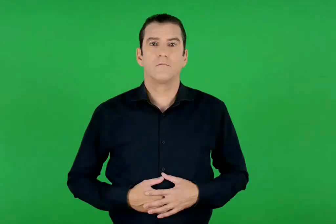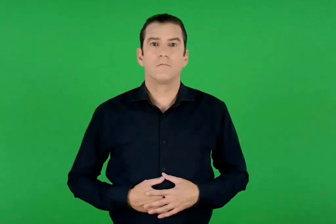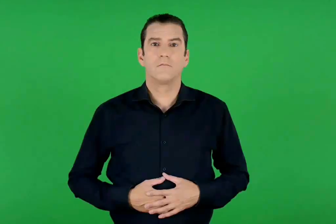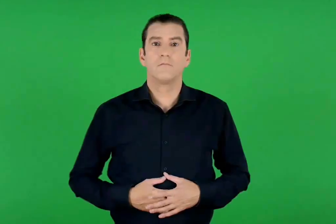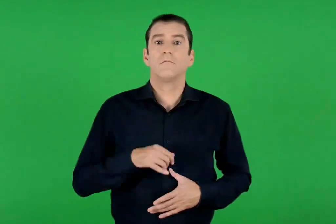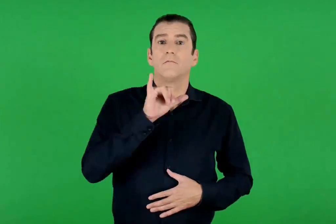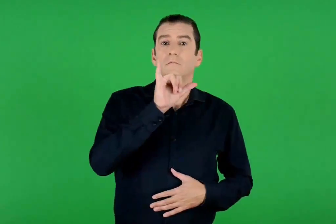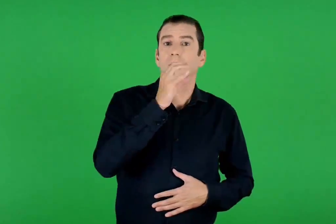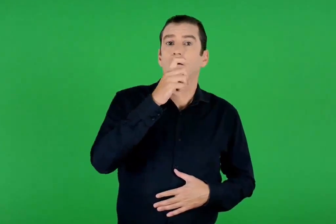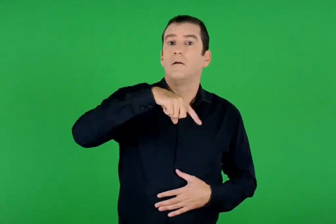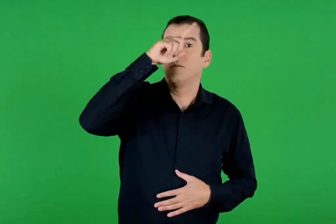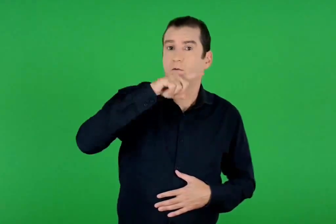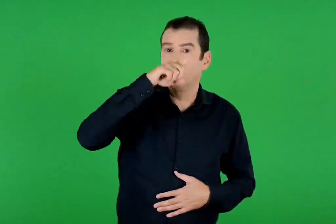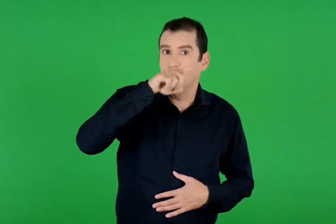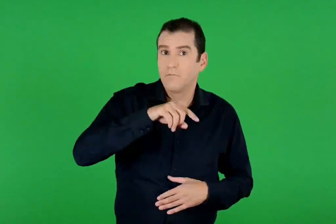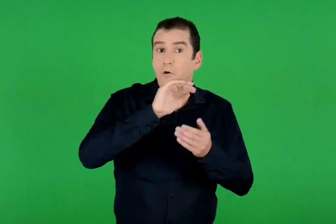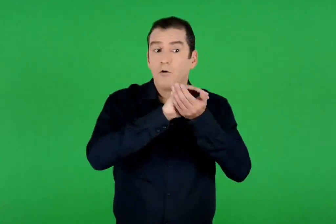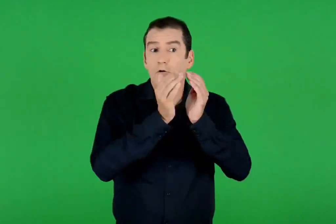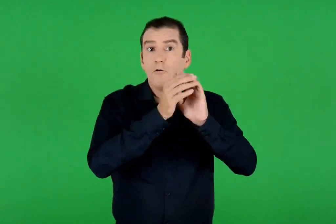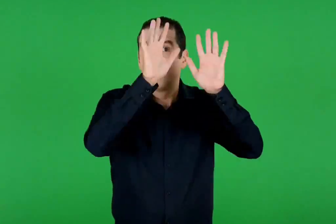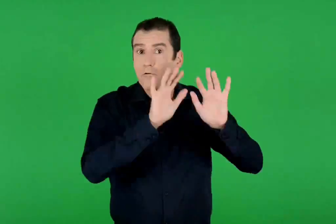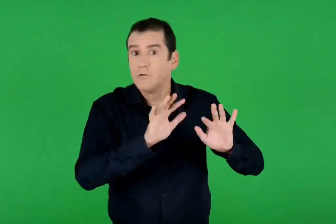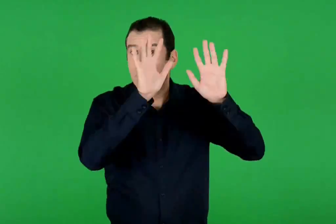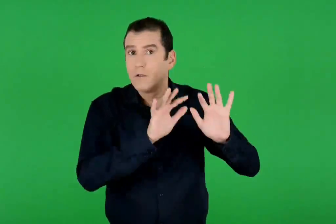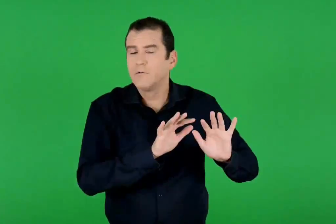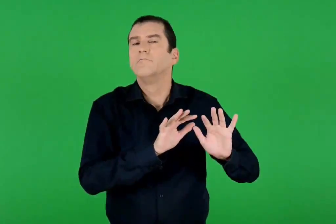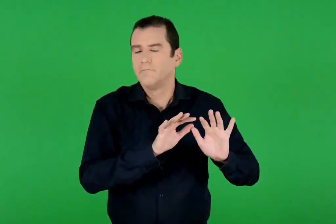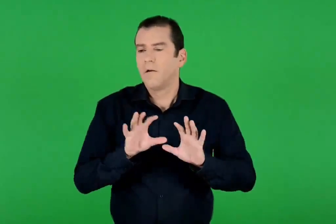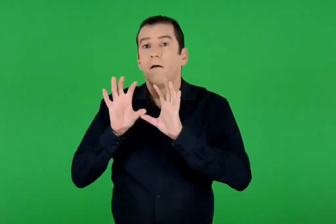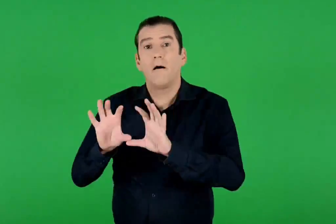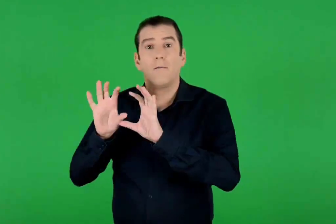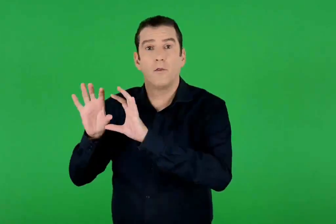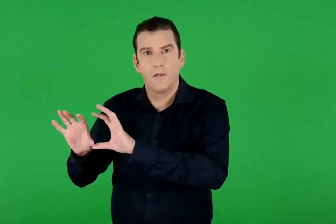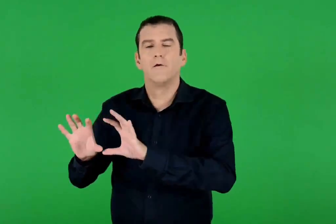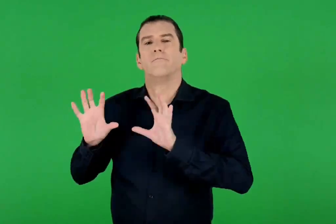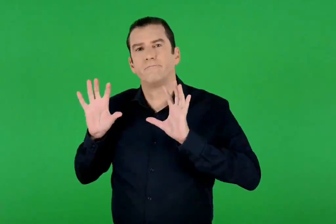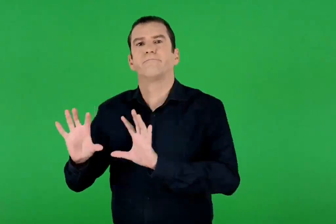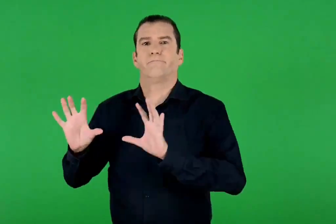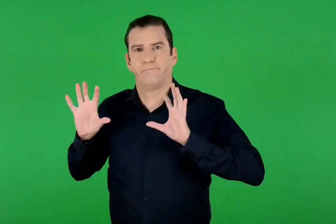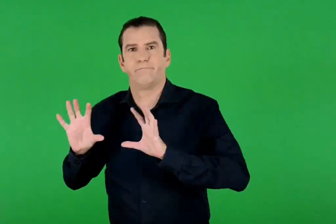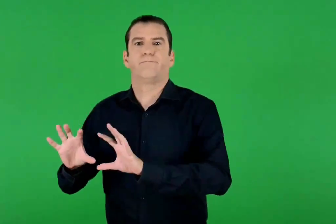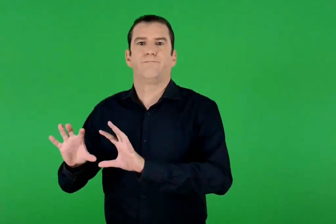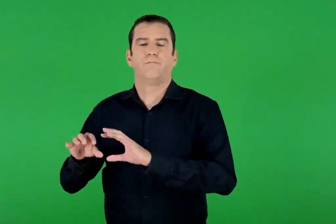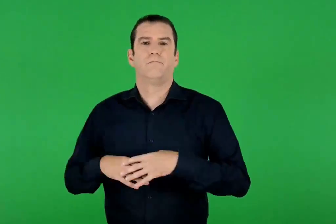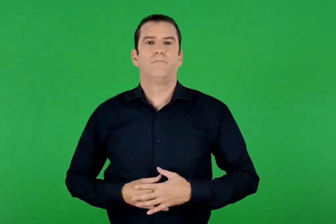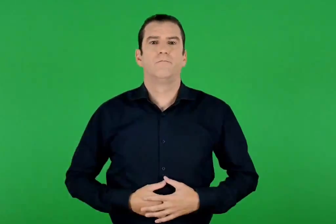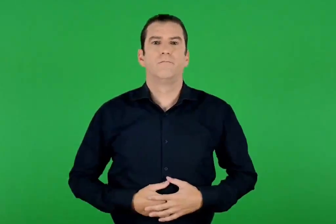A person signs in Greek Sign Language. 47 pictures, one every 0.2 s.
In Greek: παπαντούλα χιονισμένη και τα αμπάρια γιομισμένα
